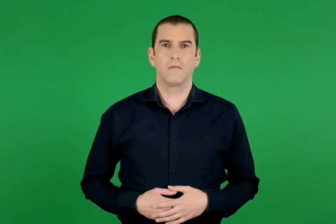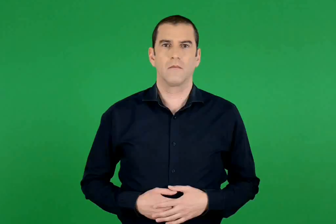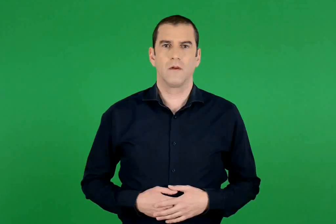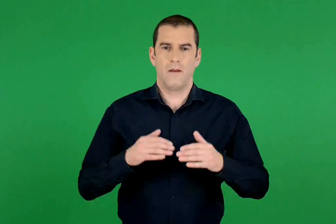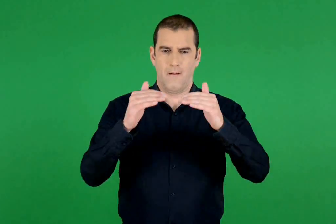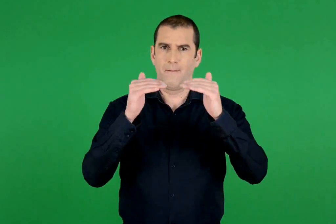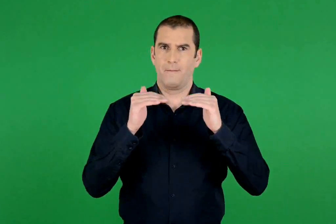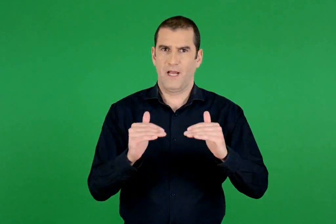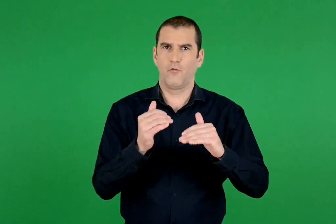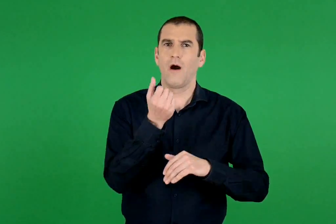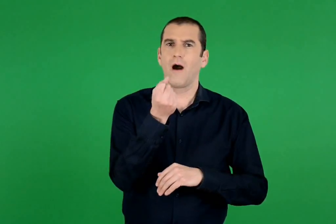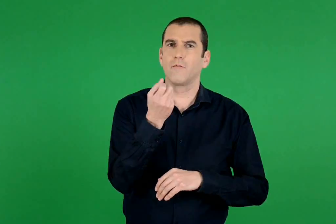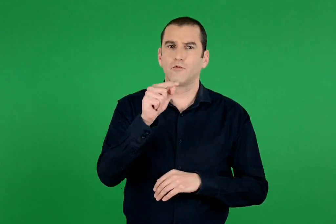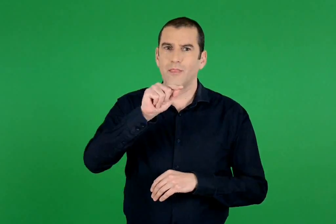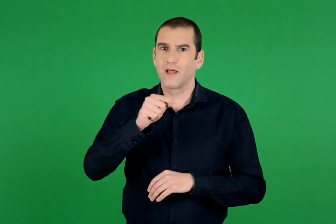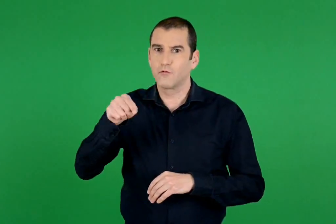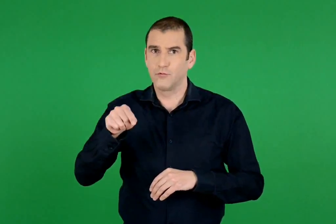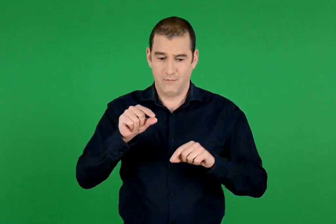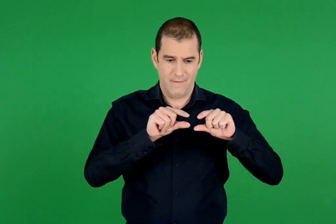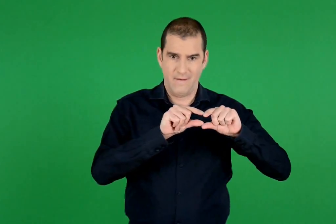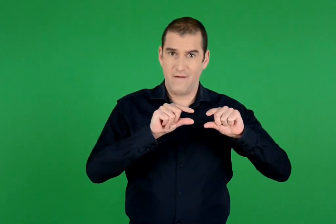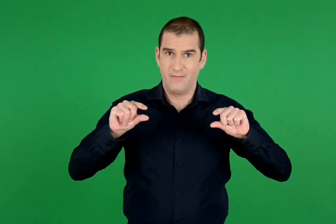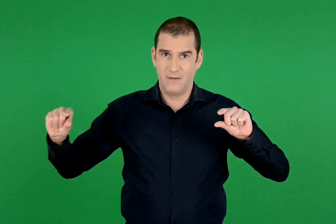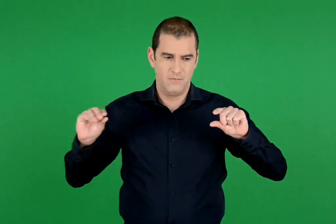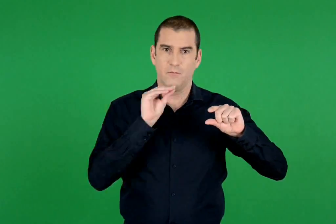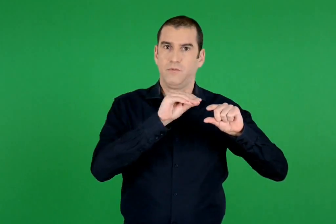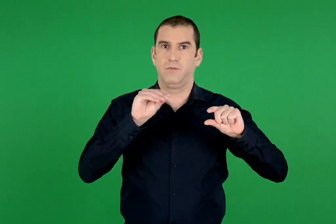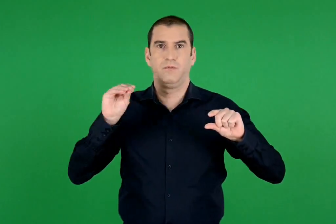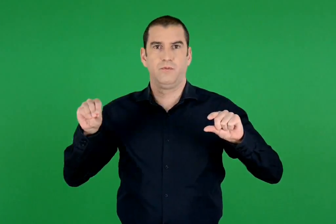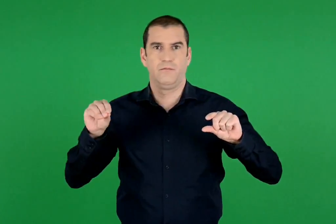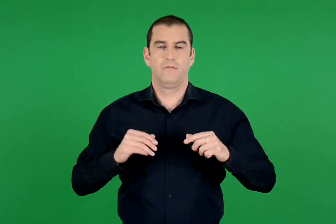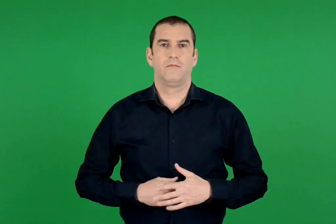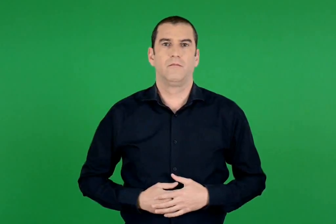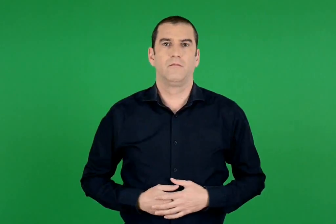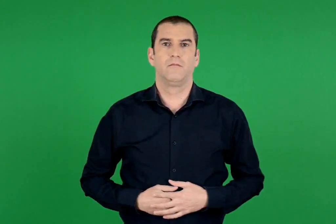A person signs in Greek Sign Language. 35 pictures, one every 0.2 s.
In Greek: τοποθετώ τους παρακάτω δεκαδικούς αριθμούς επάνω στην ευθεία
